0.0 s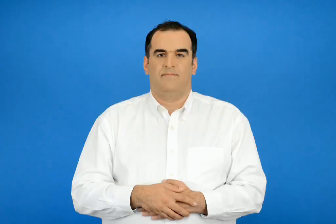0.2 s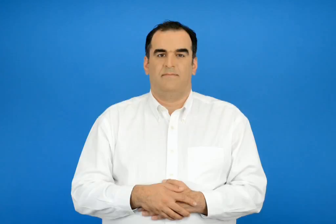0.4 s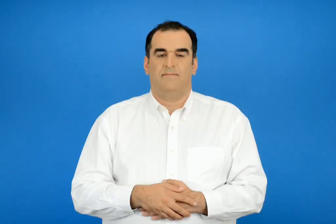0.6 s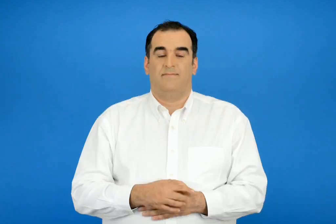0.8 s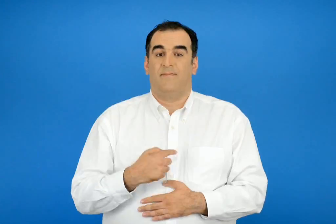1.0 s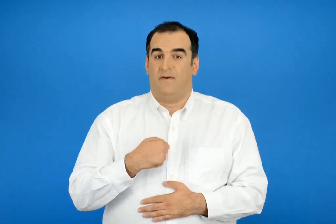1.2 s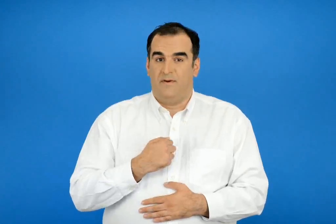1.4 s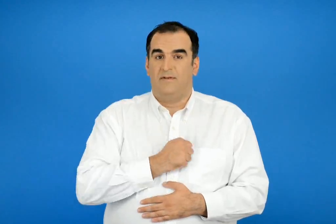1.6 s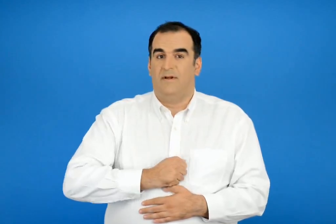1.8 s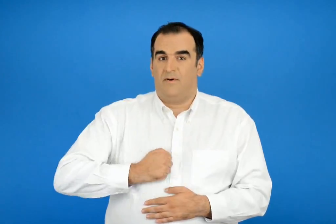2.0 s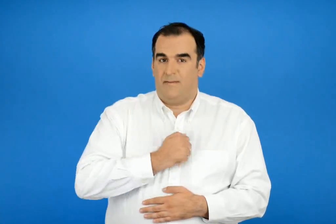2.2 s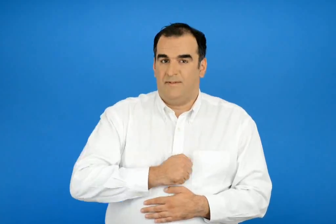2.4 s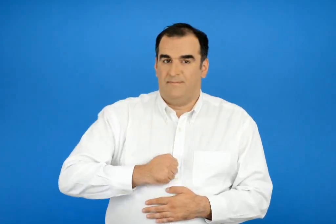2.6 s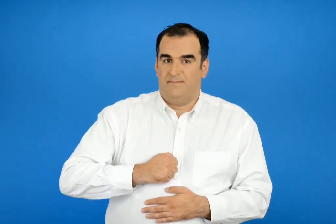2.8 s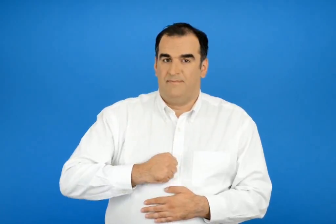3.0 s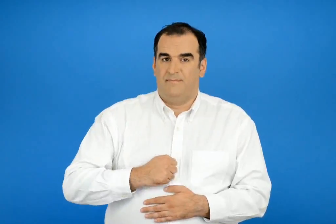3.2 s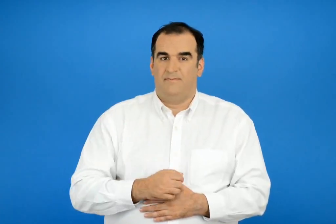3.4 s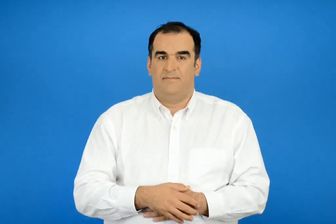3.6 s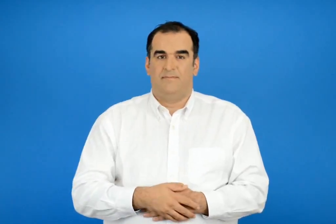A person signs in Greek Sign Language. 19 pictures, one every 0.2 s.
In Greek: στενοχωριέμαι
